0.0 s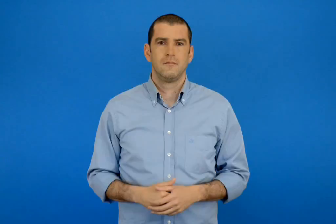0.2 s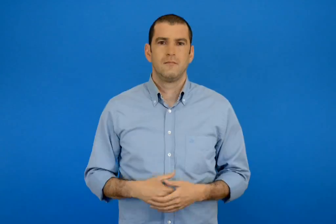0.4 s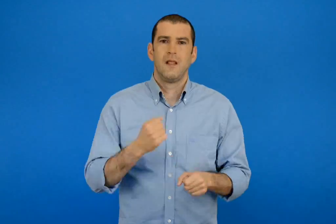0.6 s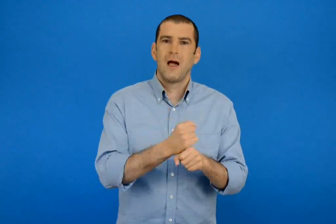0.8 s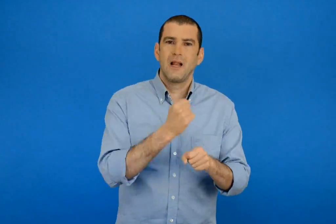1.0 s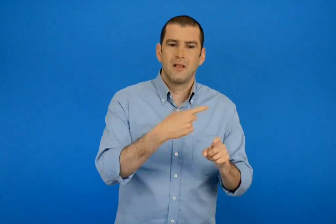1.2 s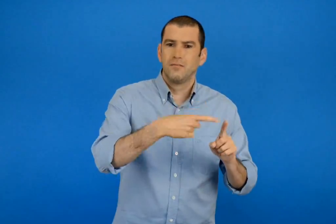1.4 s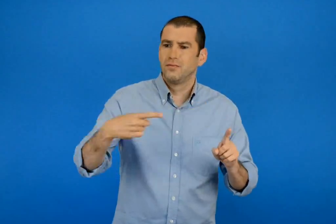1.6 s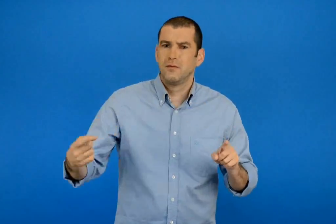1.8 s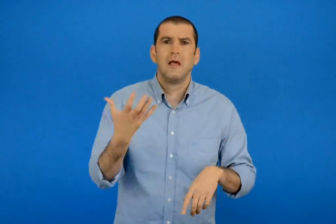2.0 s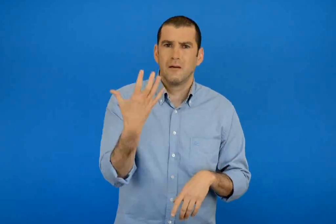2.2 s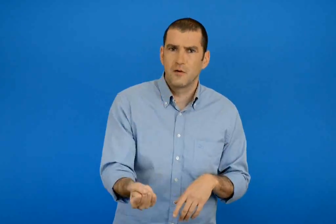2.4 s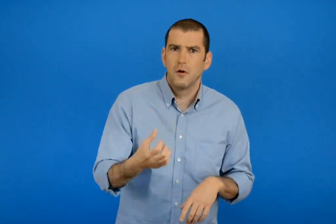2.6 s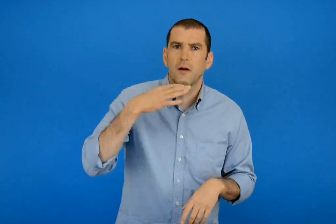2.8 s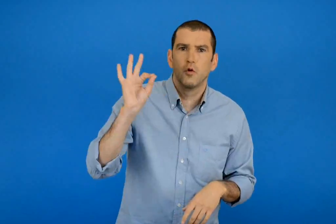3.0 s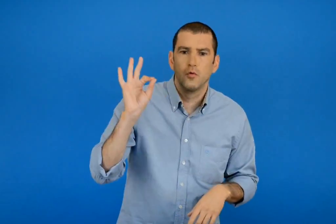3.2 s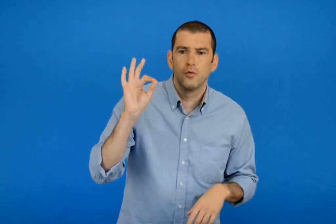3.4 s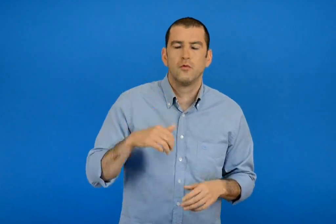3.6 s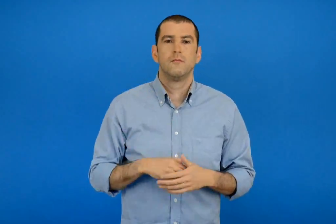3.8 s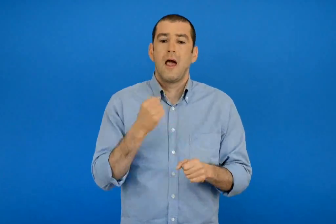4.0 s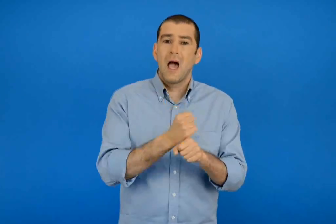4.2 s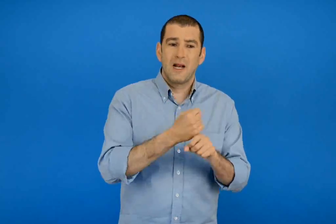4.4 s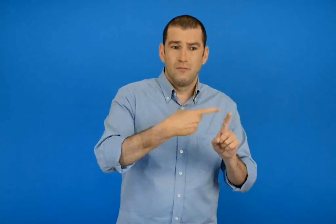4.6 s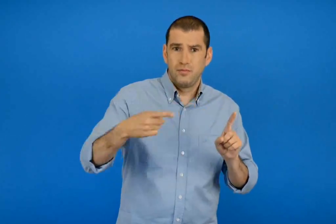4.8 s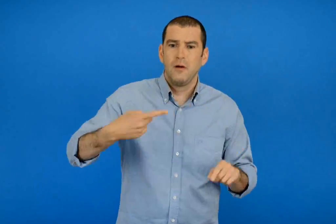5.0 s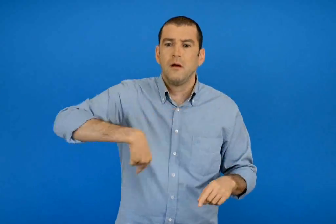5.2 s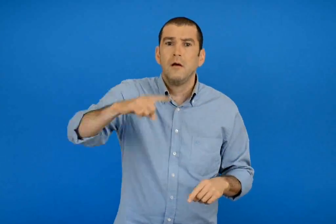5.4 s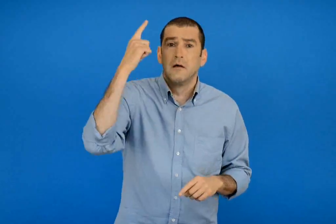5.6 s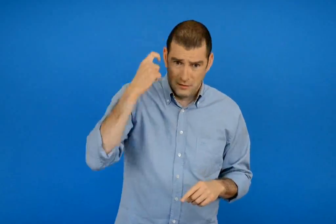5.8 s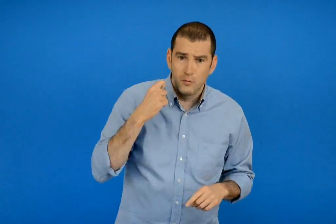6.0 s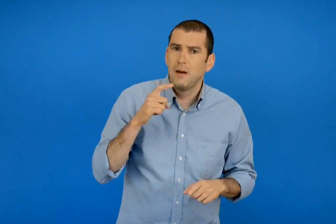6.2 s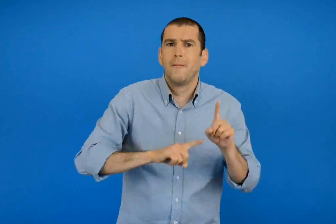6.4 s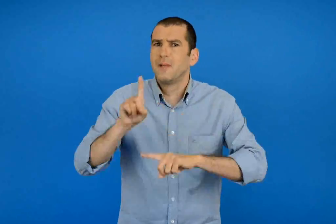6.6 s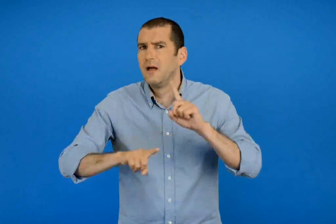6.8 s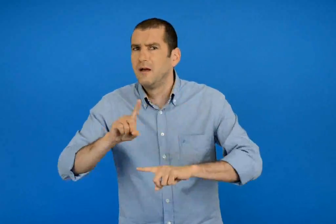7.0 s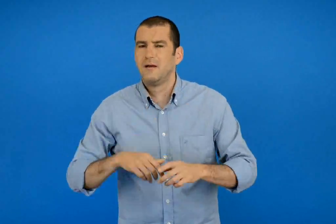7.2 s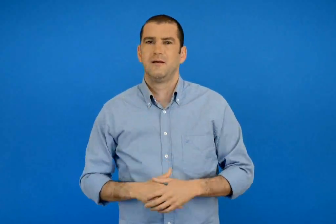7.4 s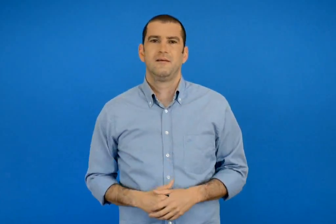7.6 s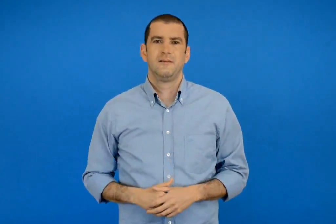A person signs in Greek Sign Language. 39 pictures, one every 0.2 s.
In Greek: γιατί υπάρχουν τα επαγγέλματα ; ποια επαγγέλματα γνωρίζουμε ;
